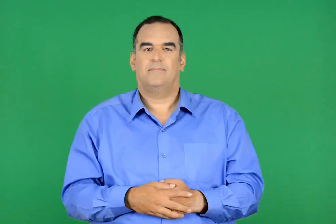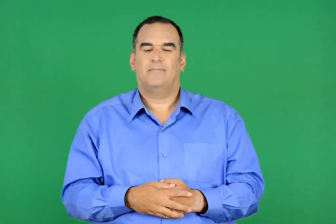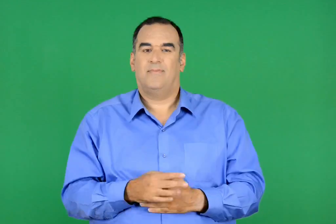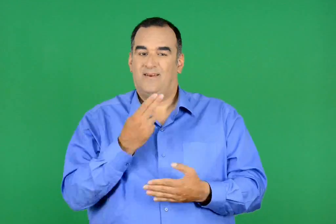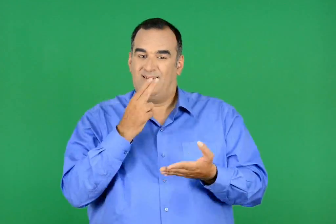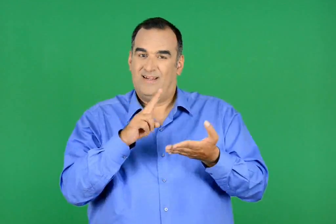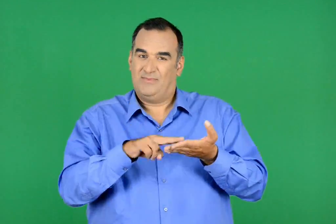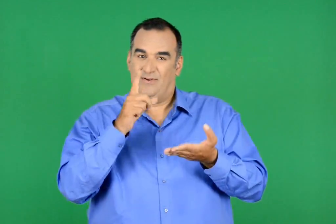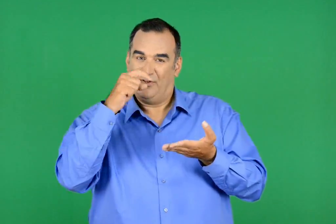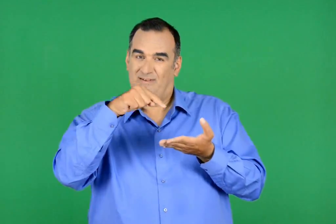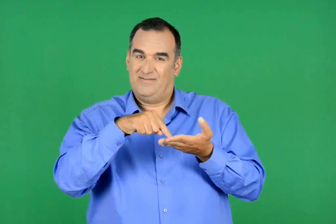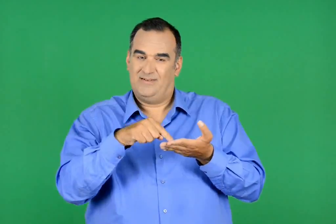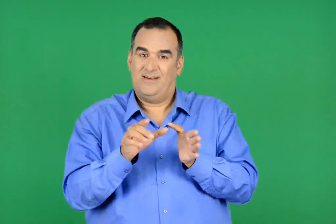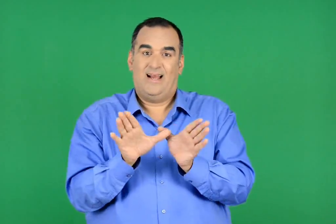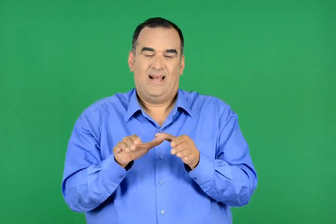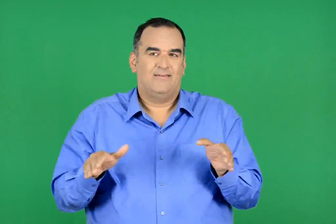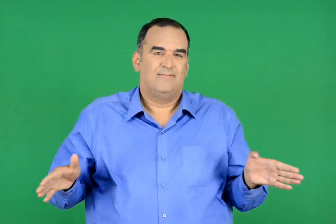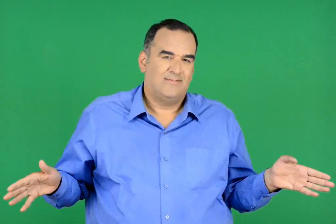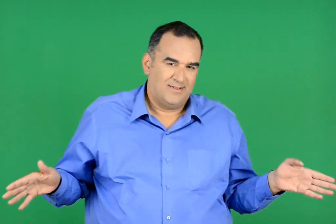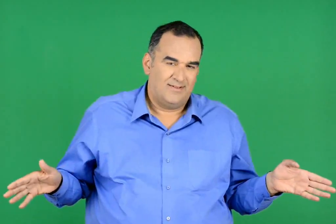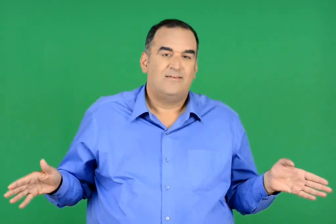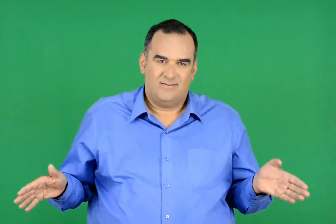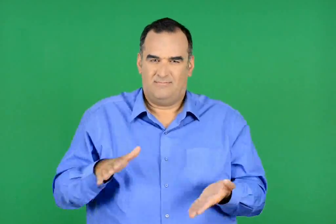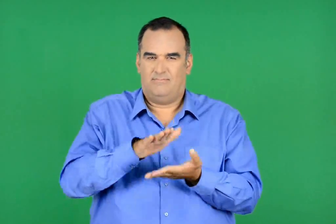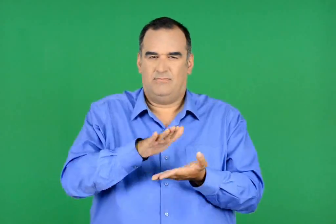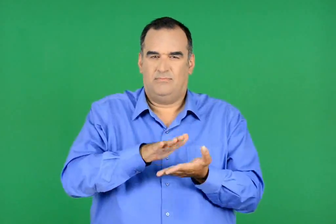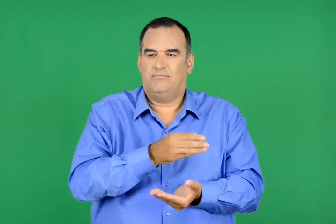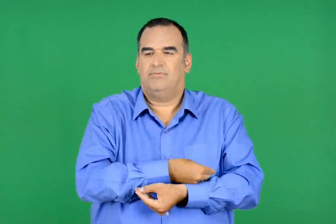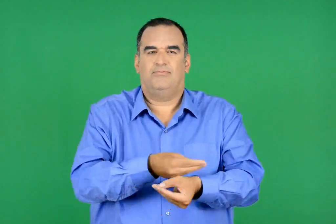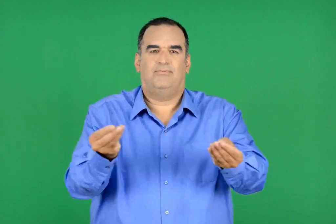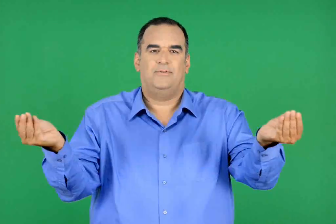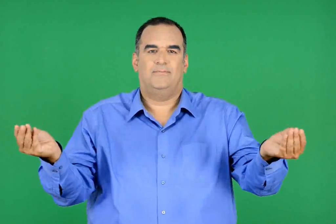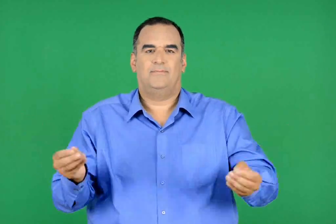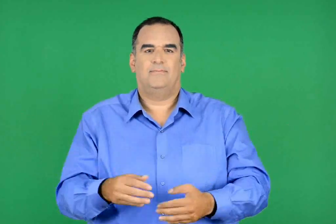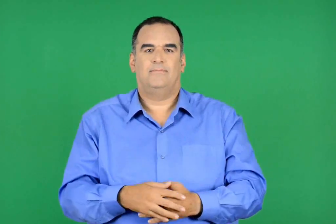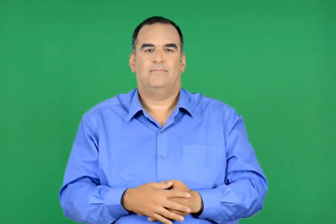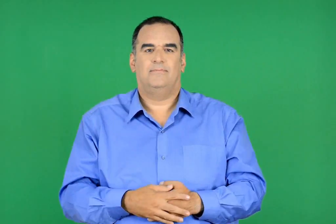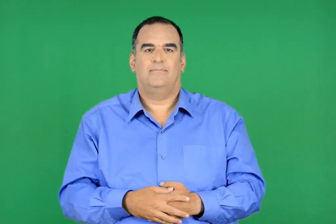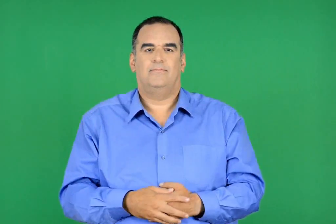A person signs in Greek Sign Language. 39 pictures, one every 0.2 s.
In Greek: κυκλοφόρησαν γραµµατόσηµα µε την εικόνα του
